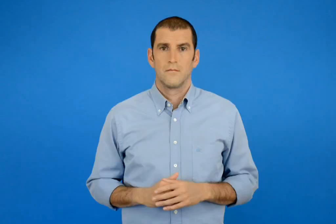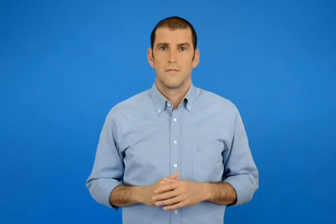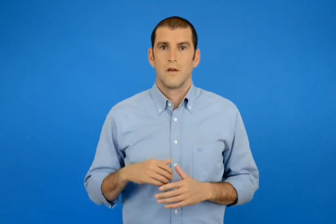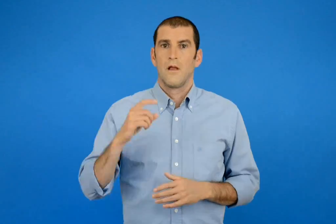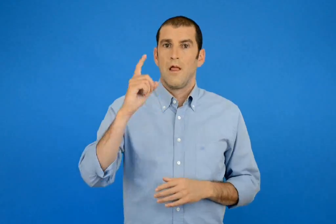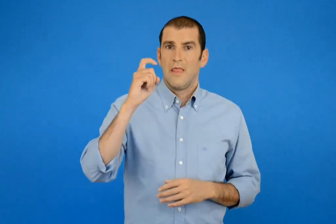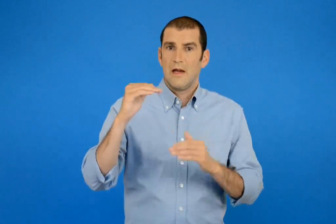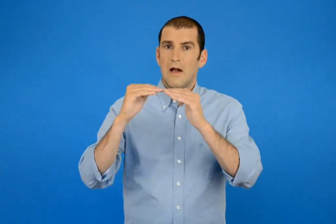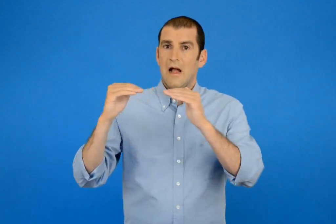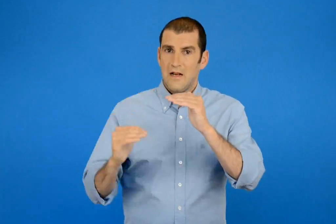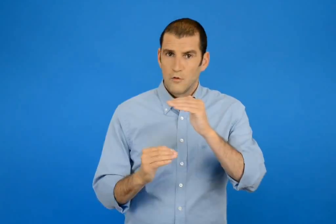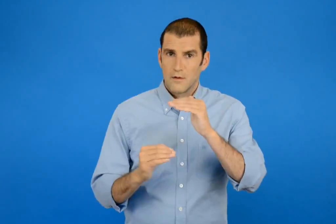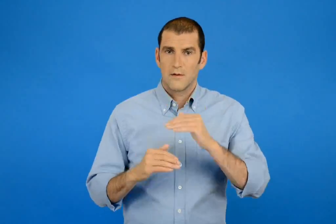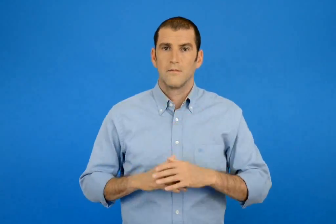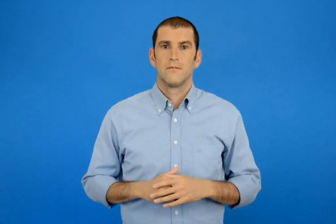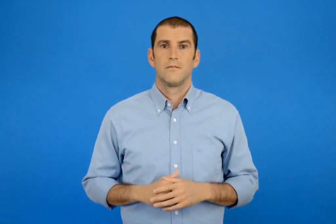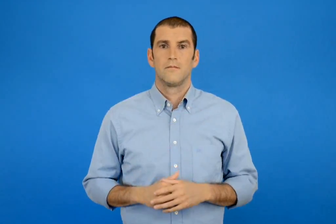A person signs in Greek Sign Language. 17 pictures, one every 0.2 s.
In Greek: λιγότερα από 10
